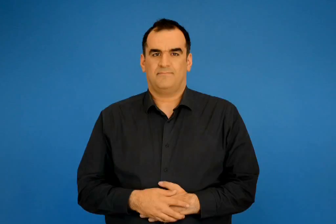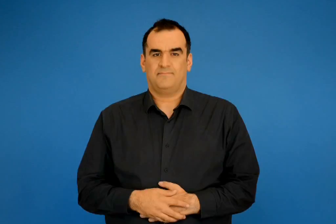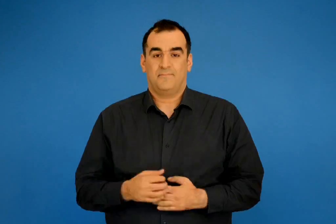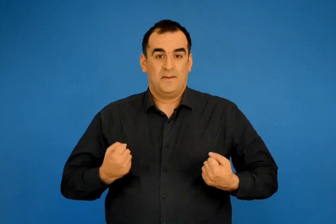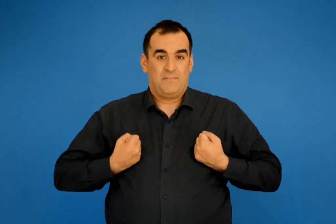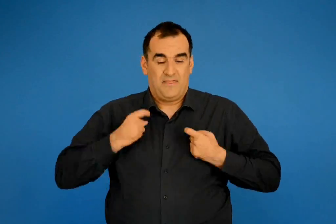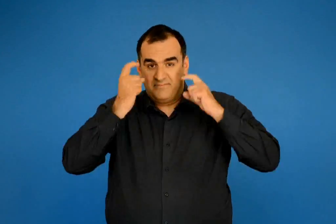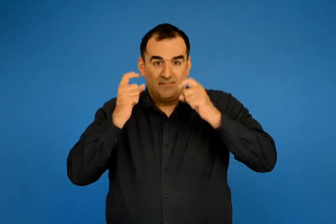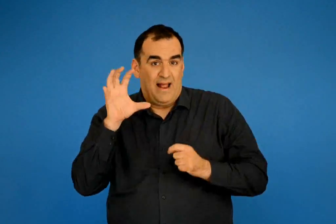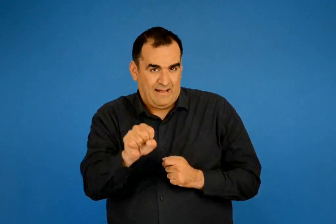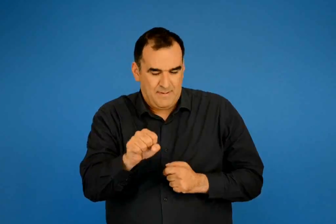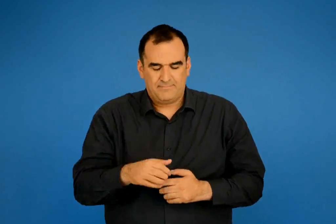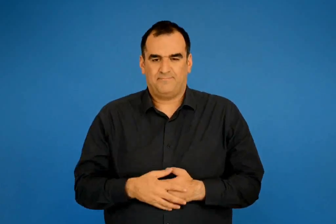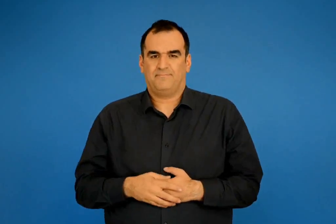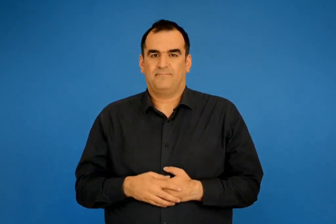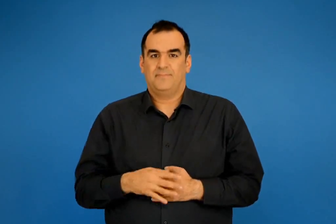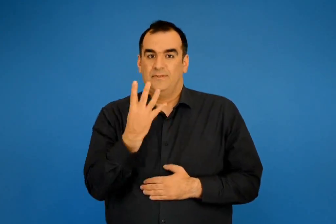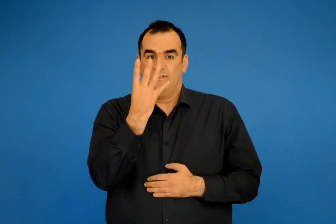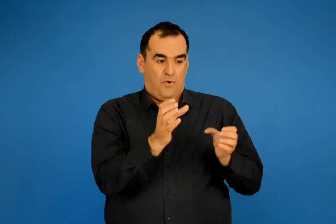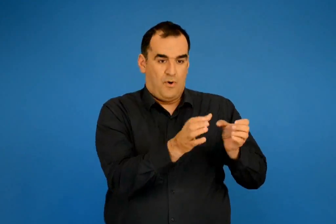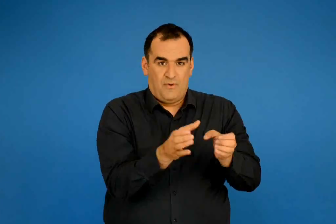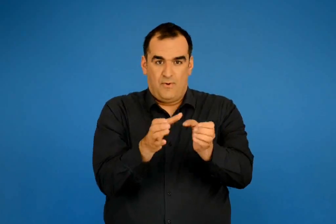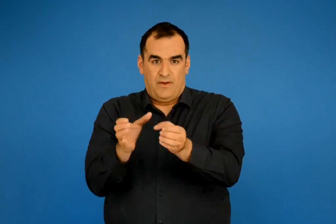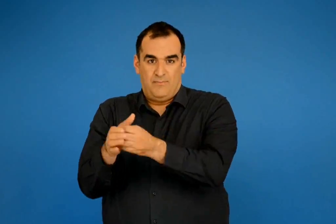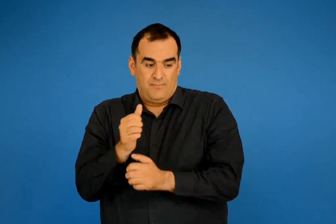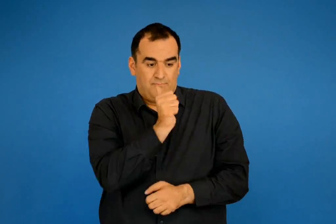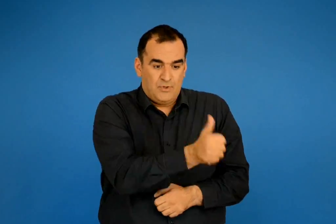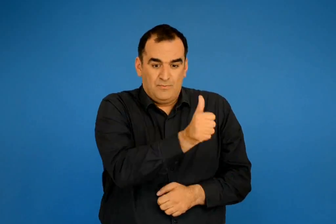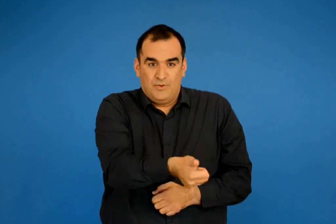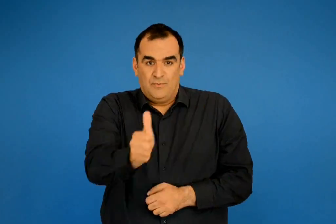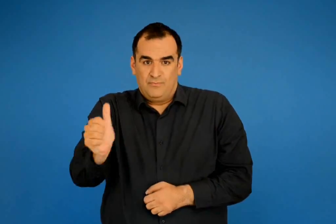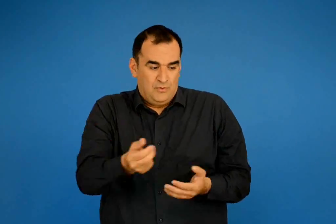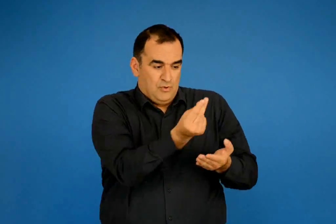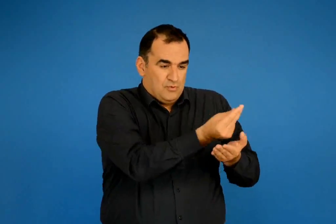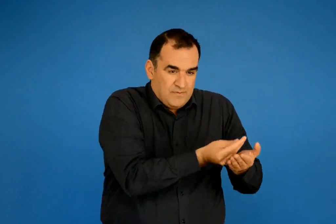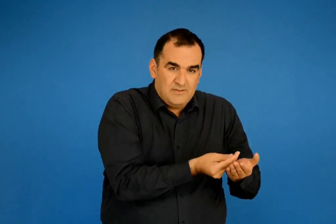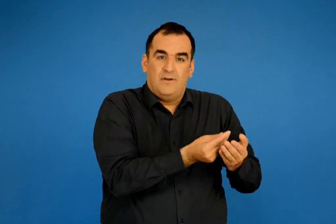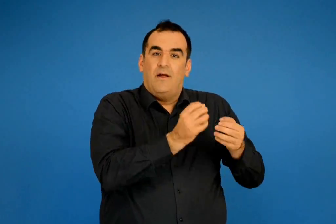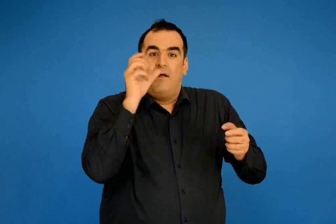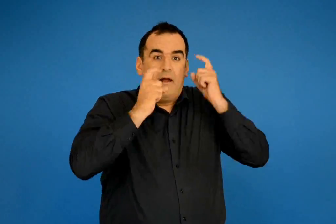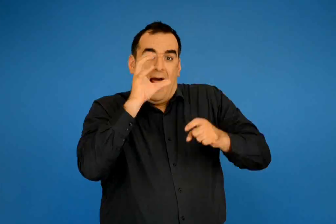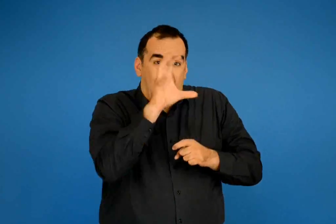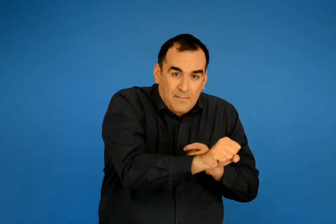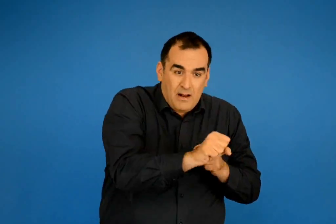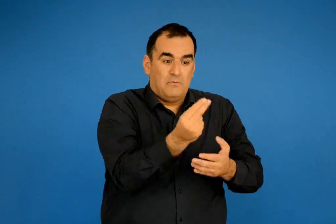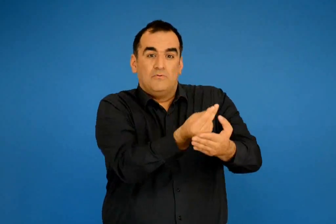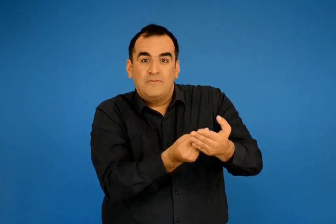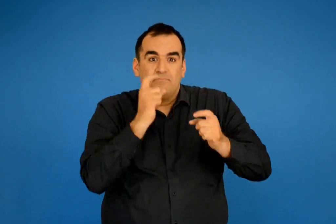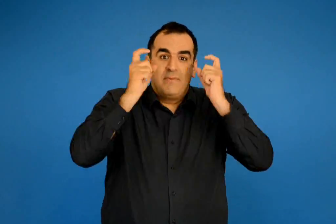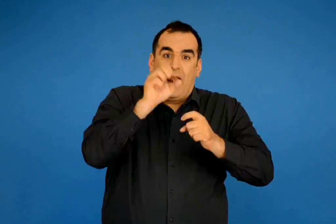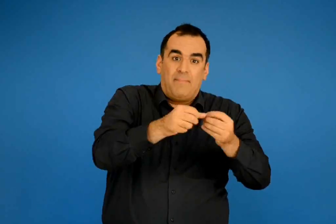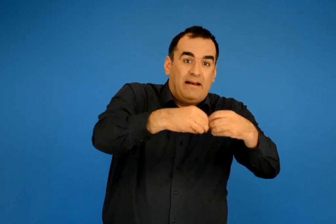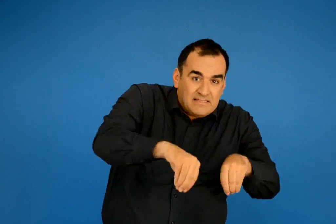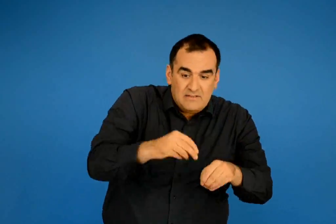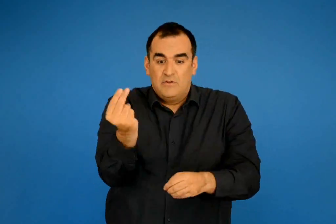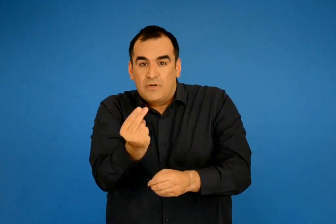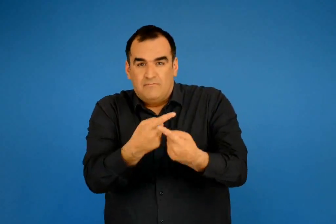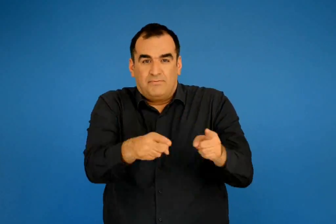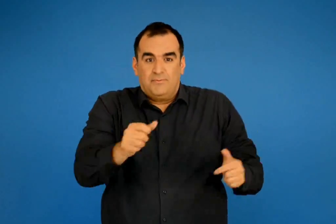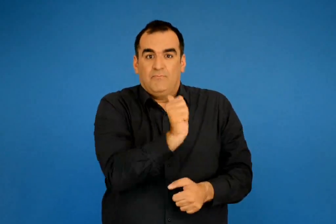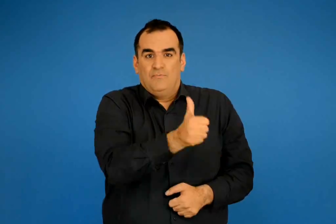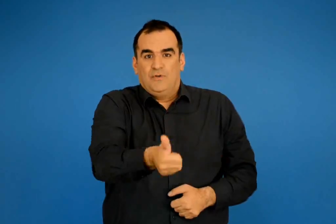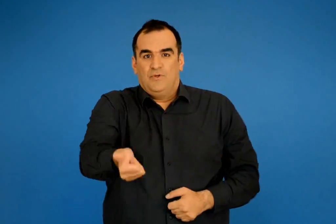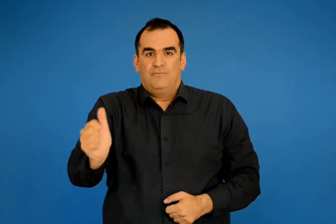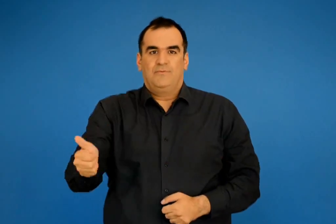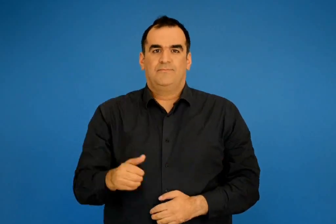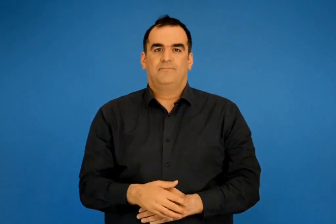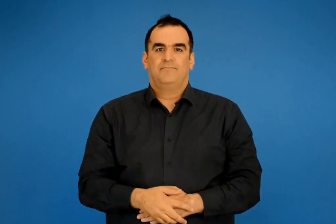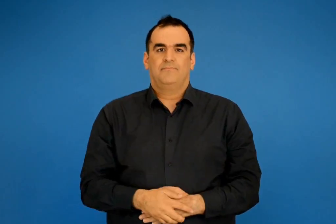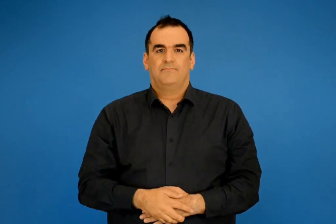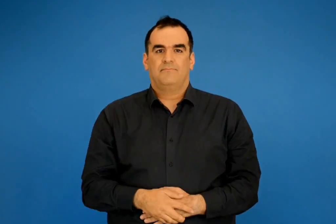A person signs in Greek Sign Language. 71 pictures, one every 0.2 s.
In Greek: παιχνίδι με αινίγματα χωριστείτε σε τέσσερις ομάδες κάθε ομάδα θα πρέπει να εικονογραφήσει ένα αίνιγμα με τη λύση του σε ξεχωριστά κομμάτια χαρτί
